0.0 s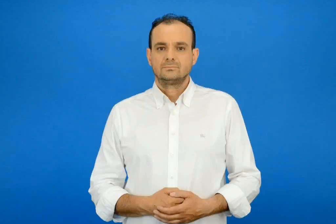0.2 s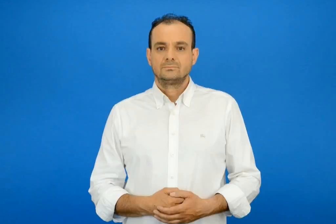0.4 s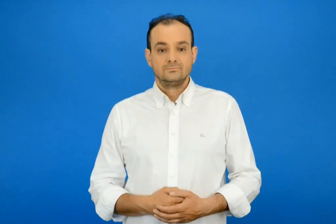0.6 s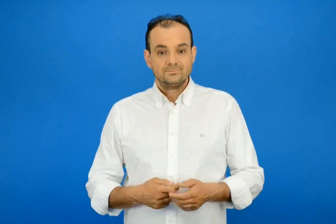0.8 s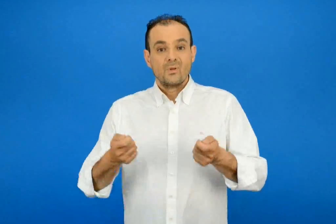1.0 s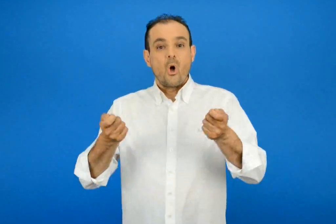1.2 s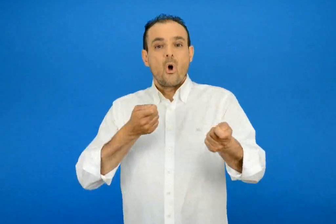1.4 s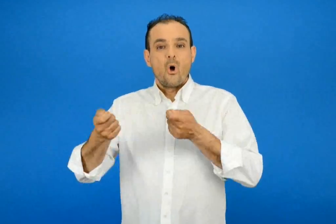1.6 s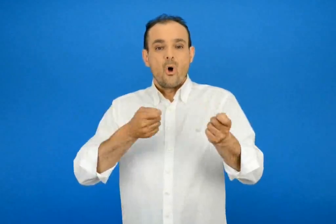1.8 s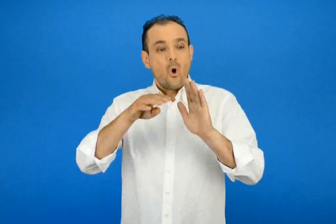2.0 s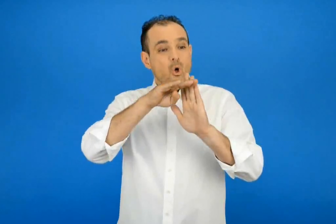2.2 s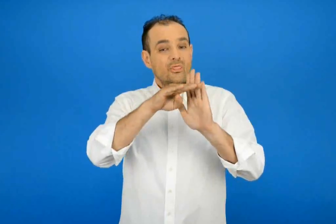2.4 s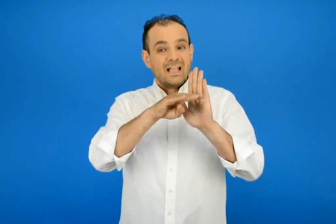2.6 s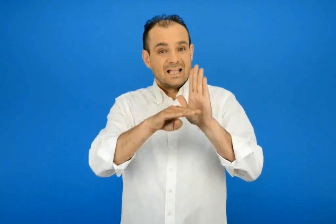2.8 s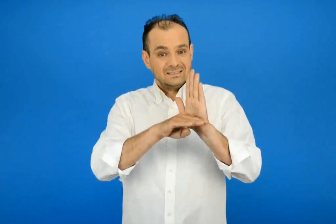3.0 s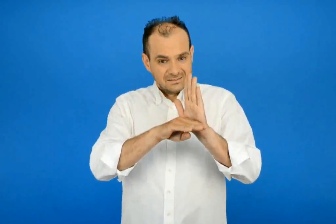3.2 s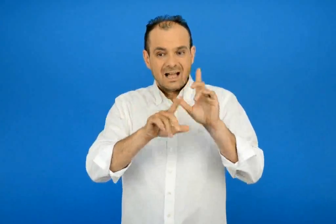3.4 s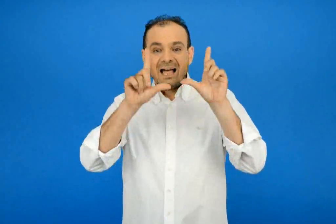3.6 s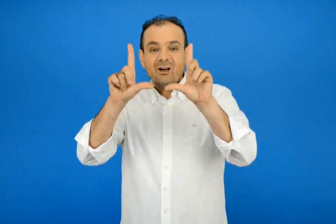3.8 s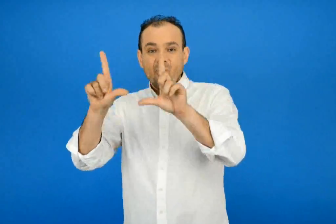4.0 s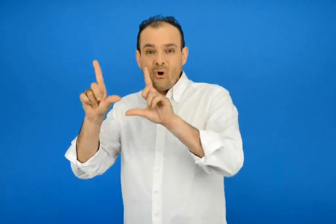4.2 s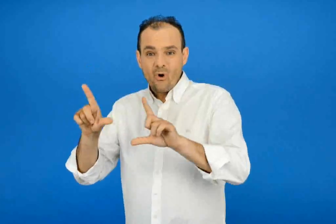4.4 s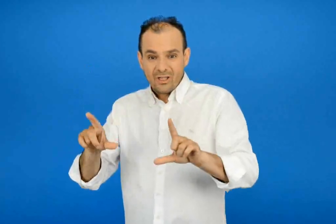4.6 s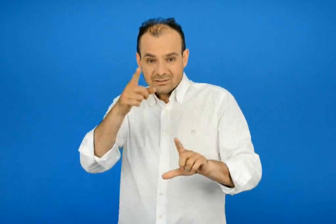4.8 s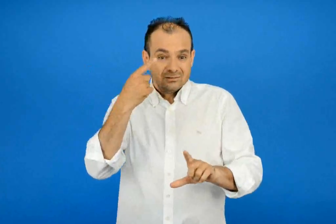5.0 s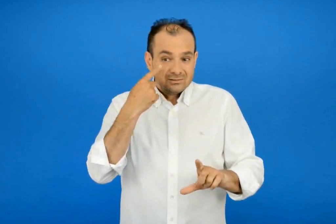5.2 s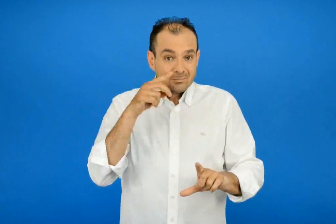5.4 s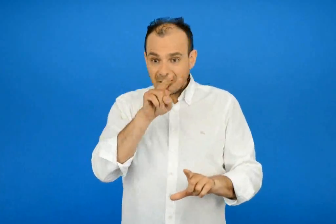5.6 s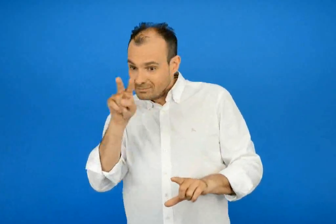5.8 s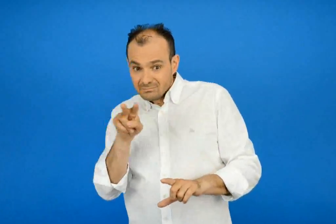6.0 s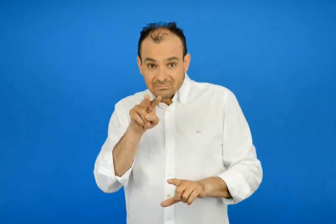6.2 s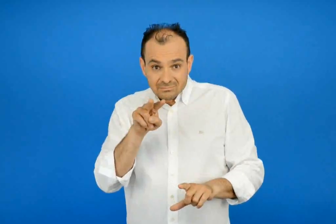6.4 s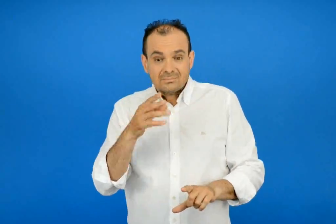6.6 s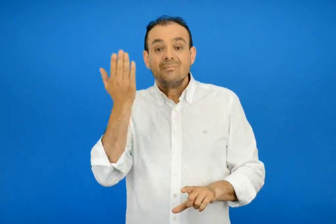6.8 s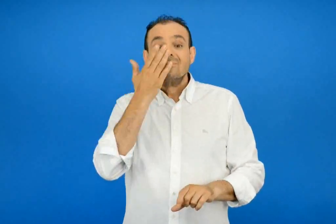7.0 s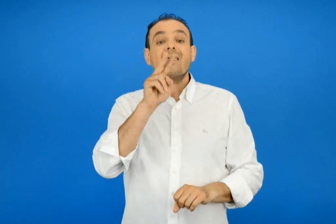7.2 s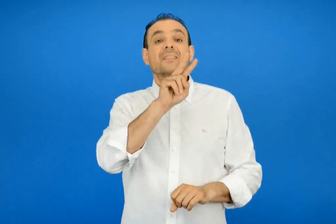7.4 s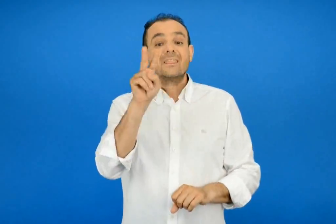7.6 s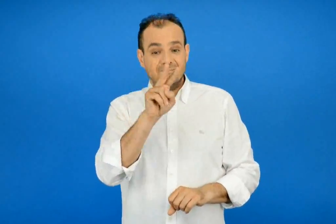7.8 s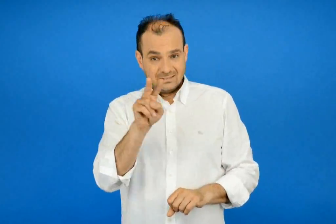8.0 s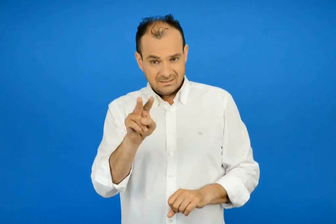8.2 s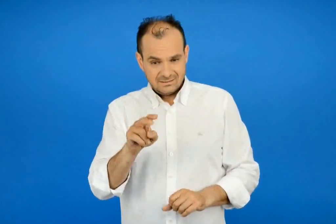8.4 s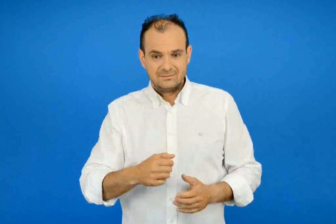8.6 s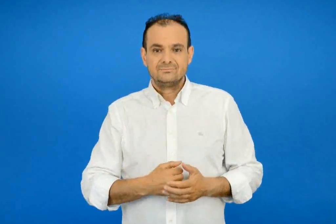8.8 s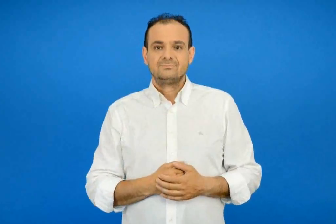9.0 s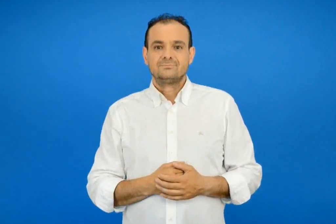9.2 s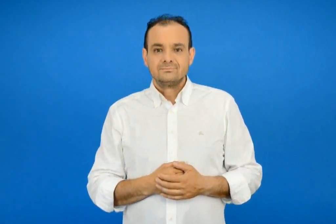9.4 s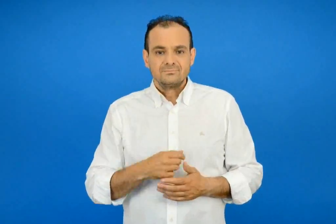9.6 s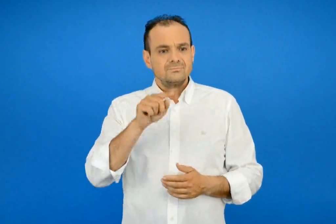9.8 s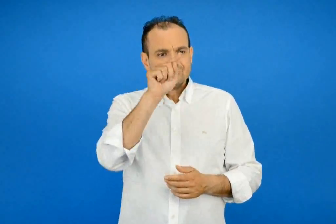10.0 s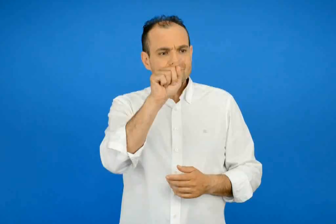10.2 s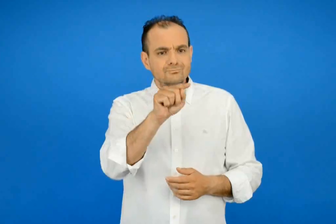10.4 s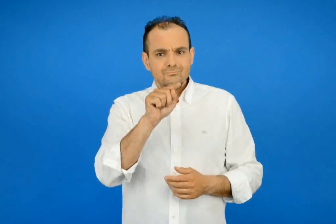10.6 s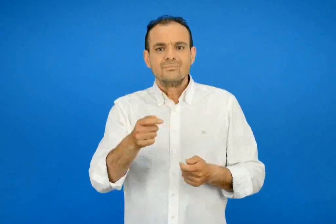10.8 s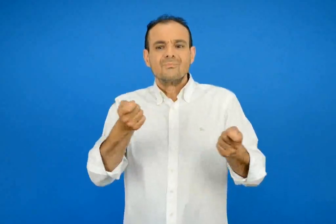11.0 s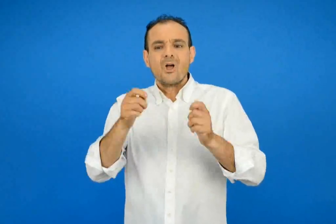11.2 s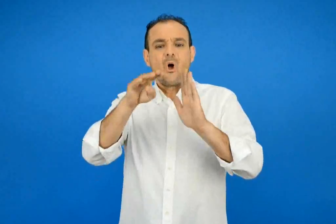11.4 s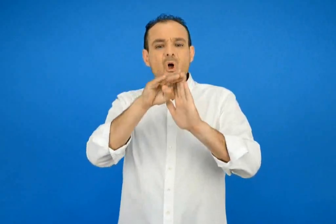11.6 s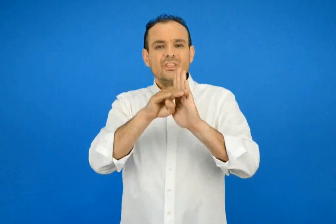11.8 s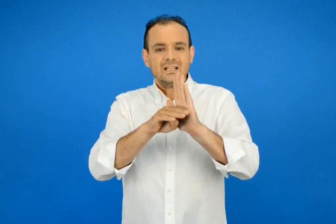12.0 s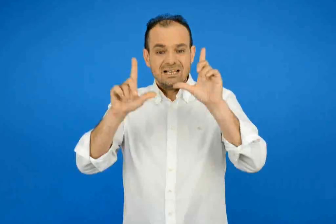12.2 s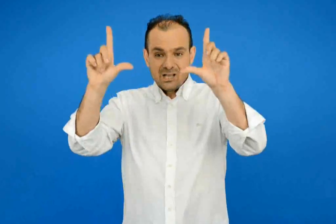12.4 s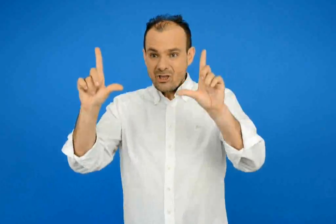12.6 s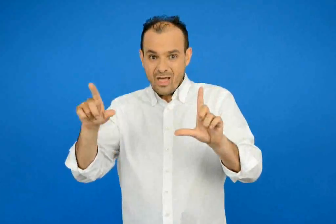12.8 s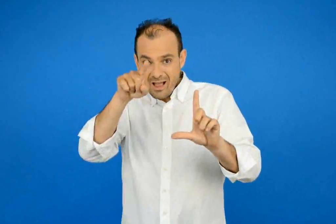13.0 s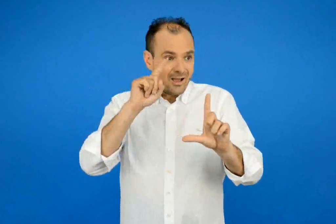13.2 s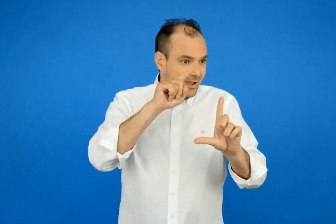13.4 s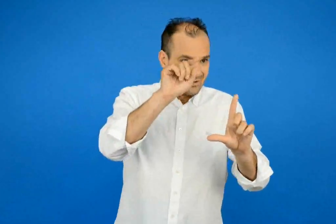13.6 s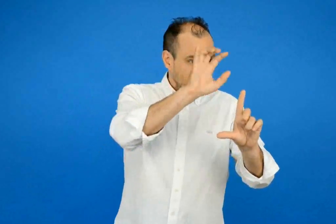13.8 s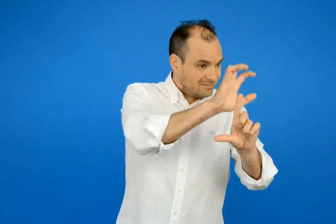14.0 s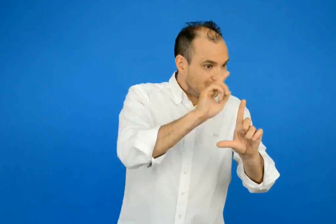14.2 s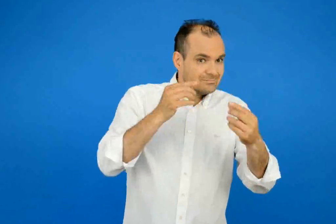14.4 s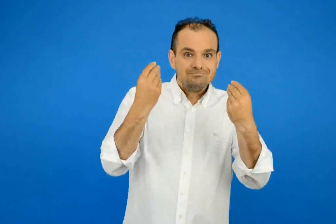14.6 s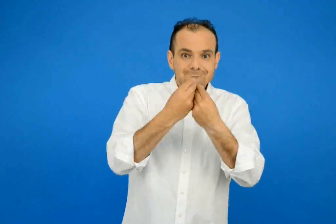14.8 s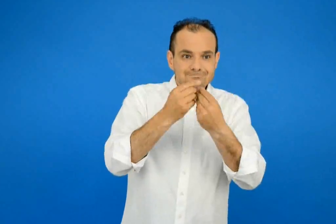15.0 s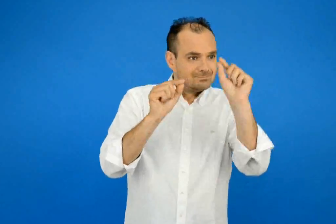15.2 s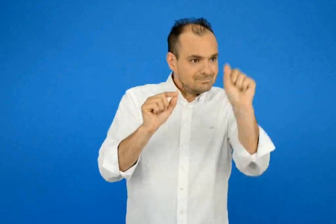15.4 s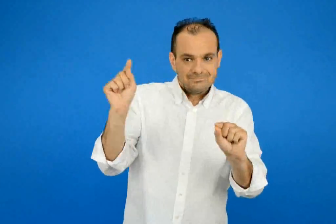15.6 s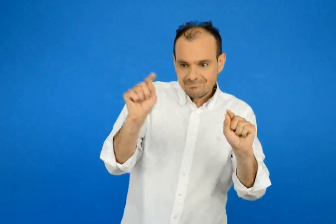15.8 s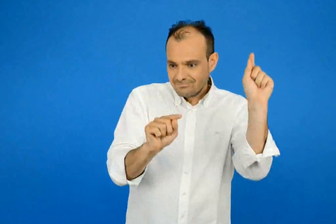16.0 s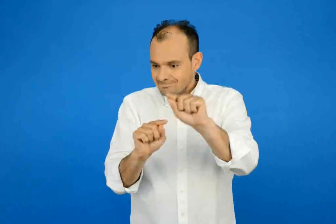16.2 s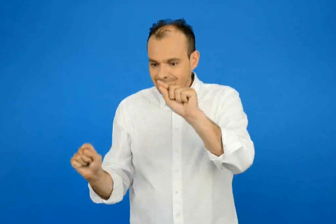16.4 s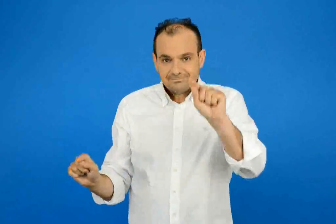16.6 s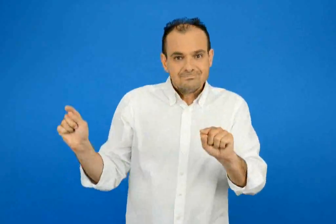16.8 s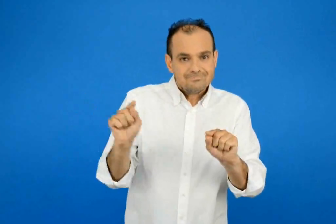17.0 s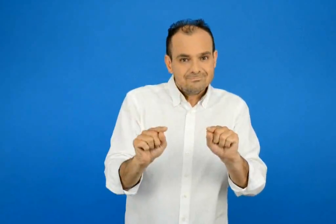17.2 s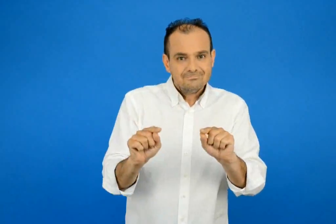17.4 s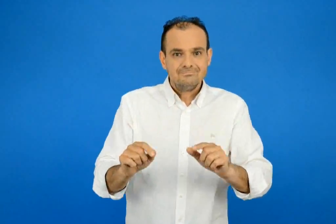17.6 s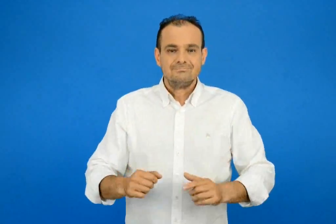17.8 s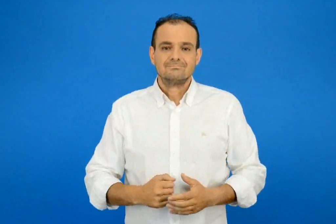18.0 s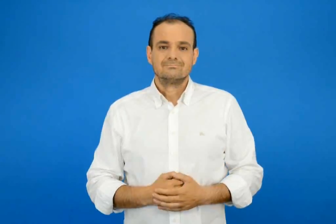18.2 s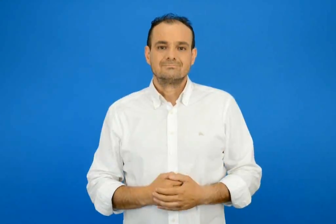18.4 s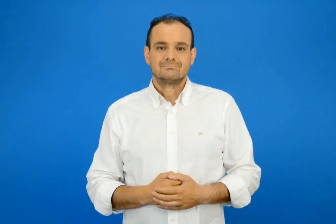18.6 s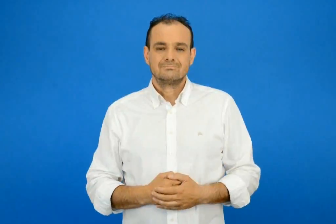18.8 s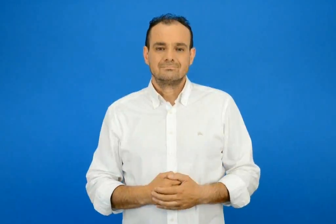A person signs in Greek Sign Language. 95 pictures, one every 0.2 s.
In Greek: διάβασε τις οδηγίες και παρατήρησε τις εικόνες ένωσε την κάθε οδηγία με την εικόνα της
